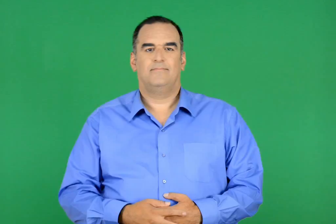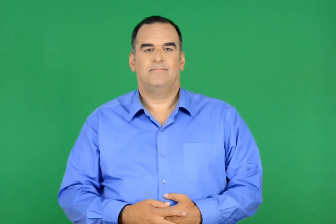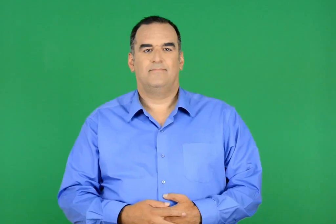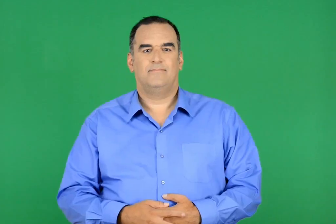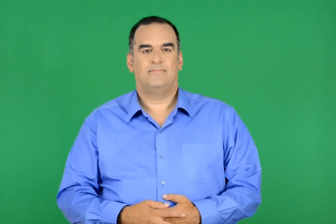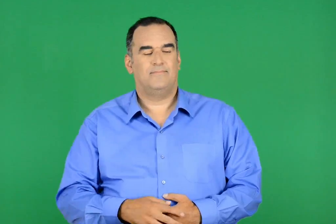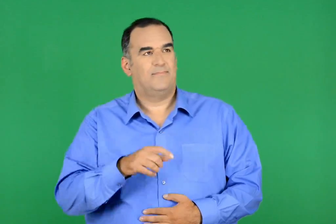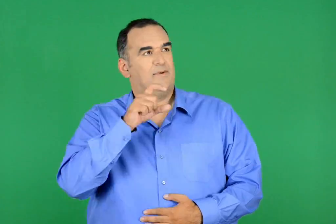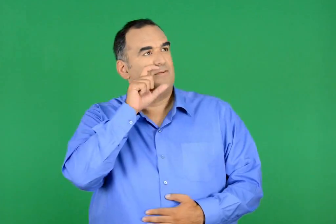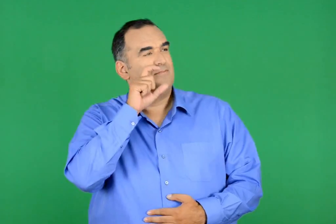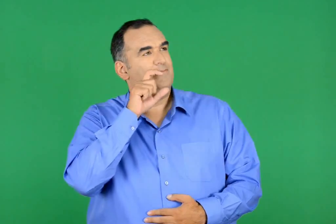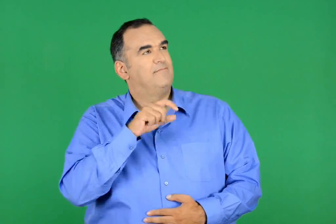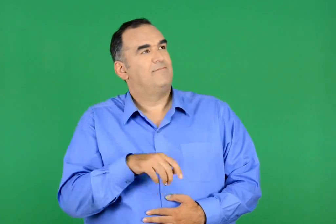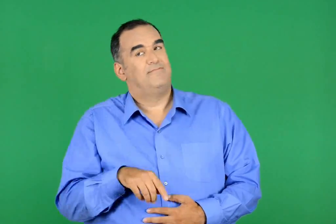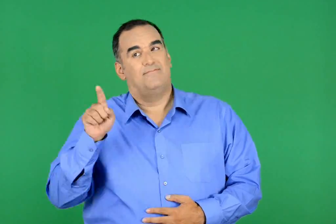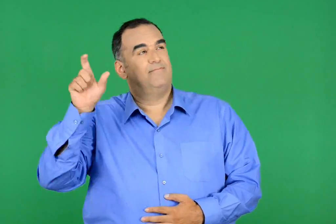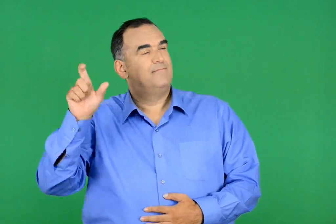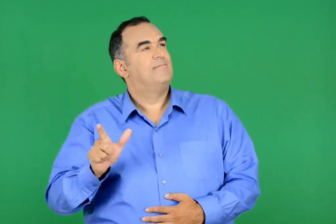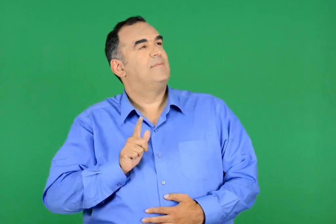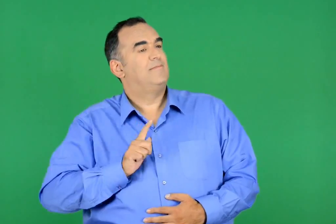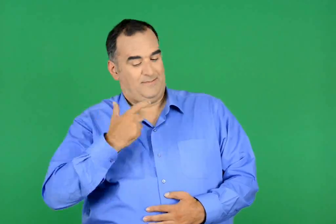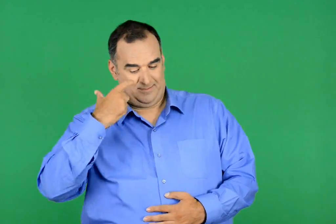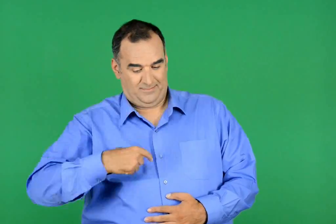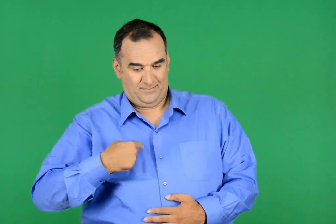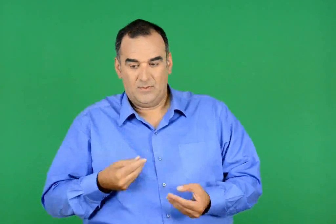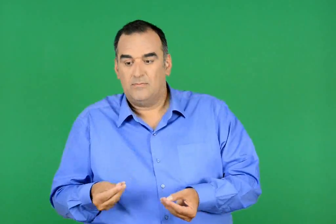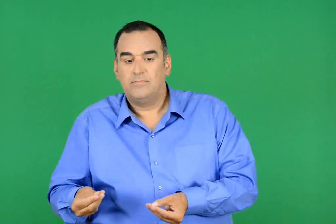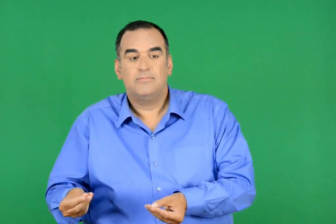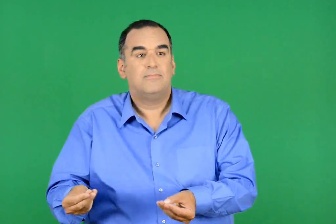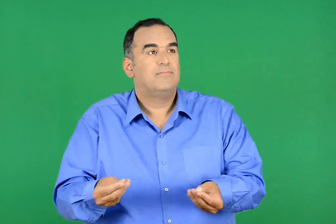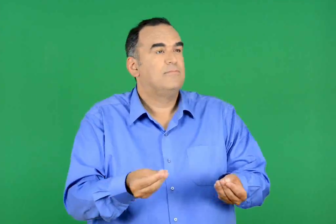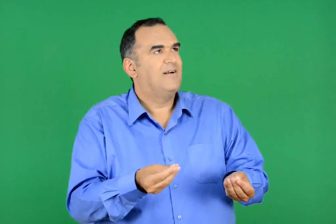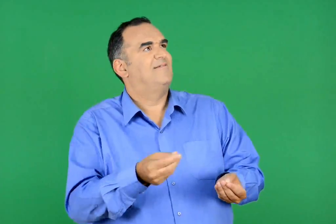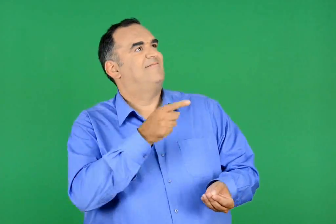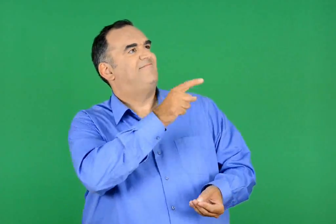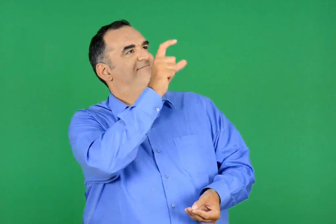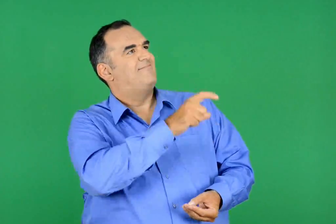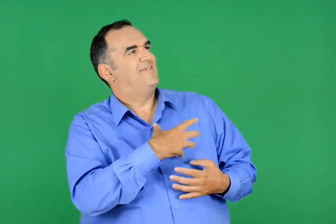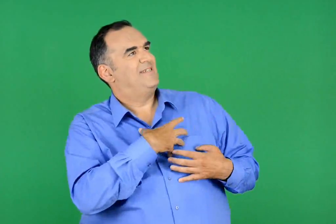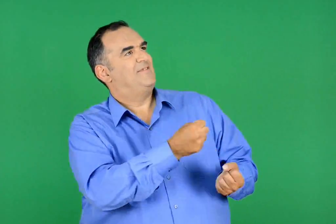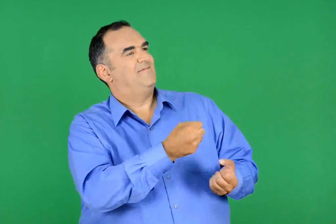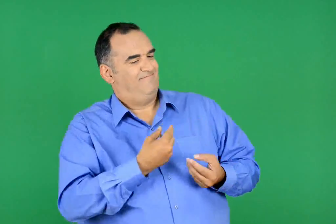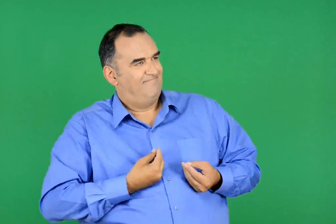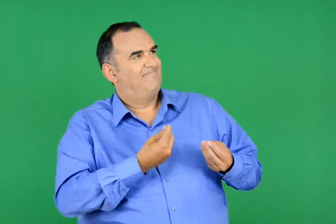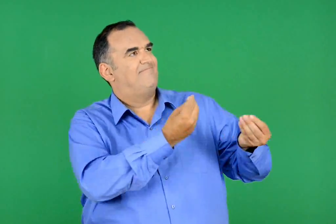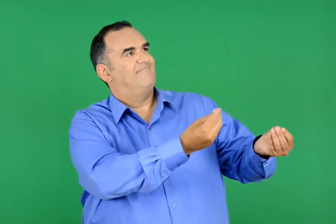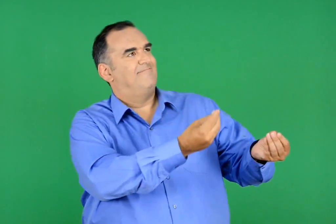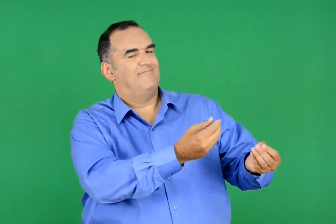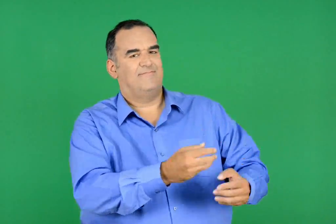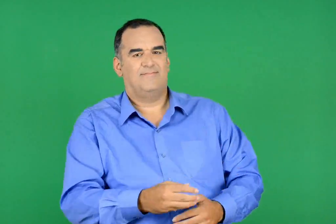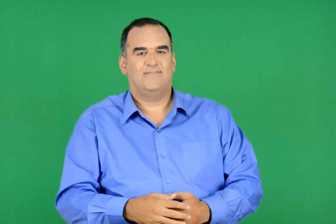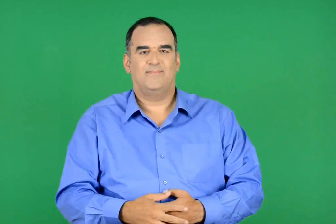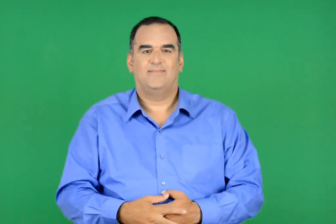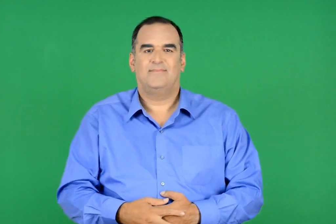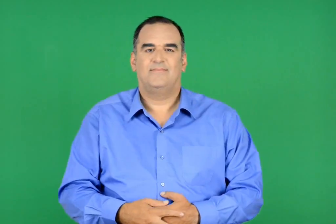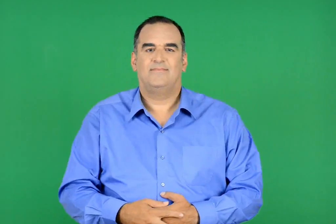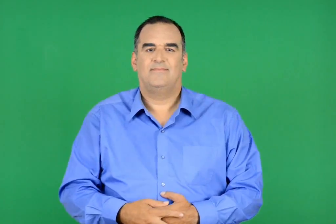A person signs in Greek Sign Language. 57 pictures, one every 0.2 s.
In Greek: το µόνο που περίμενε ήταν να συναντήσει κάποιον στον οποίο θα µπορούσε να µε εμπιστευτεί. κι αυτός ο άνθρωπος είσαι εσύ , αρνό
